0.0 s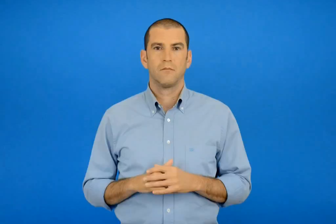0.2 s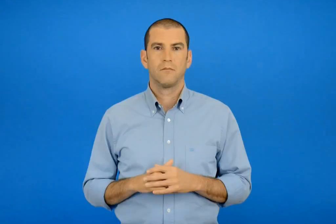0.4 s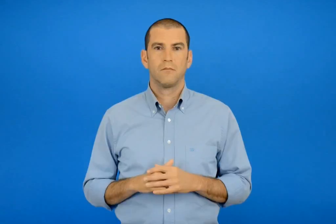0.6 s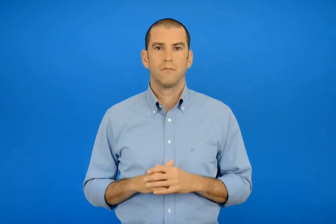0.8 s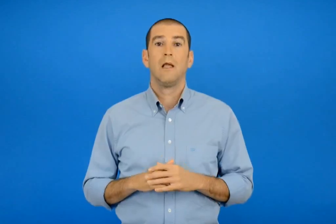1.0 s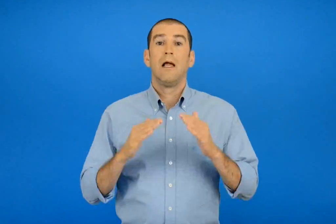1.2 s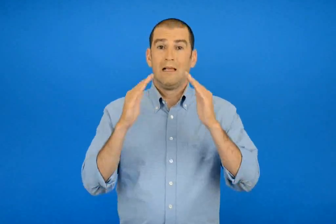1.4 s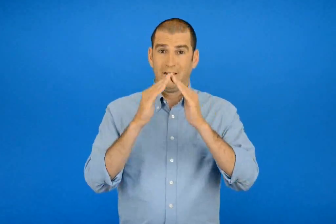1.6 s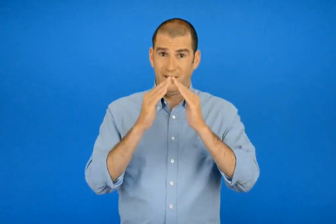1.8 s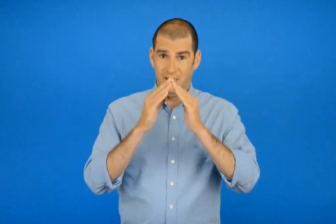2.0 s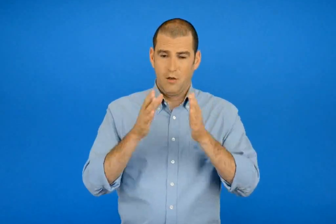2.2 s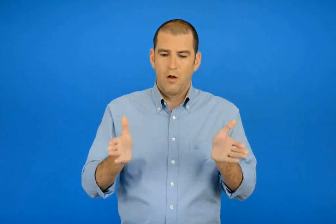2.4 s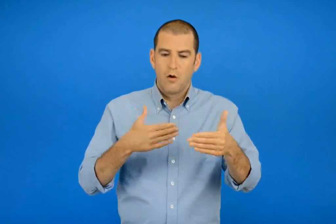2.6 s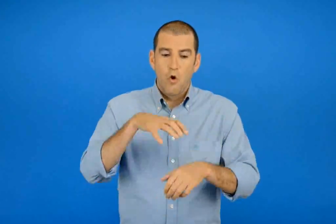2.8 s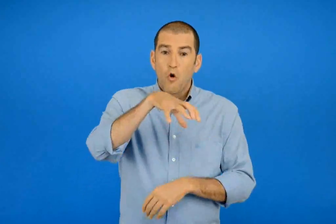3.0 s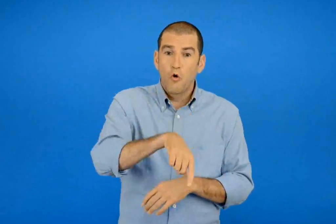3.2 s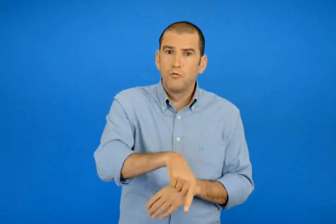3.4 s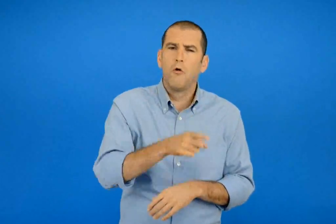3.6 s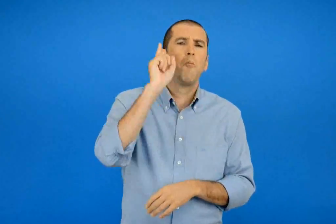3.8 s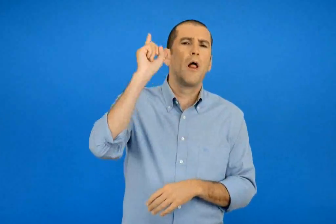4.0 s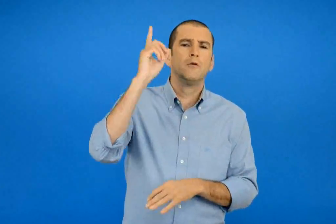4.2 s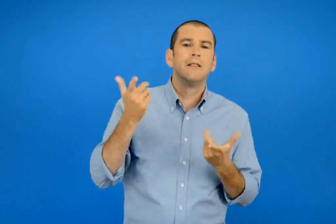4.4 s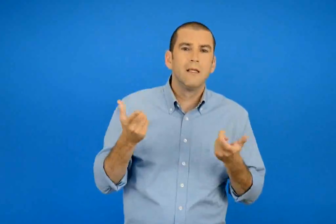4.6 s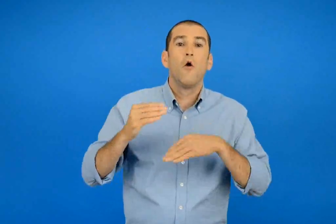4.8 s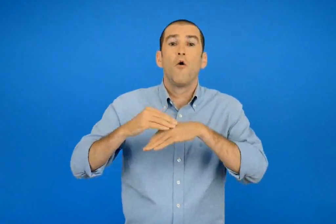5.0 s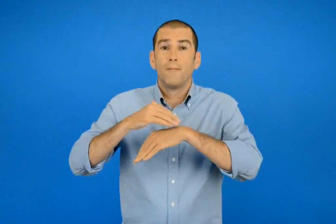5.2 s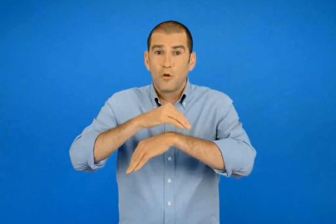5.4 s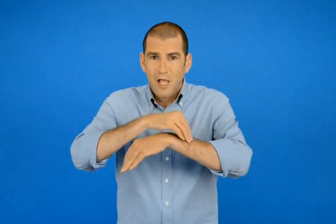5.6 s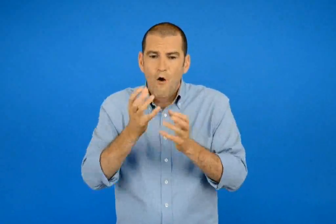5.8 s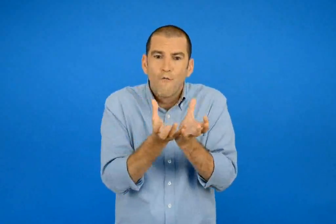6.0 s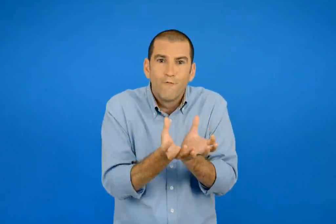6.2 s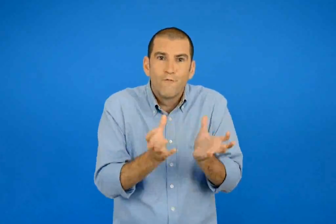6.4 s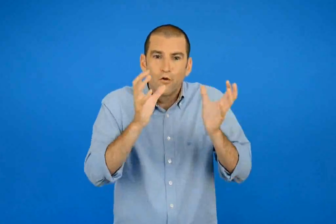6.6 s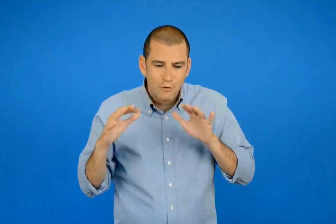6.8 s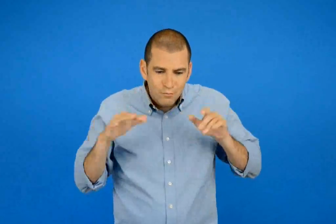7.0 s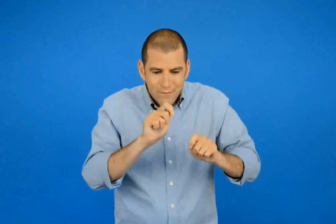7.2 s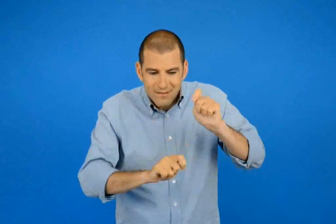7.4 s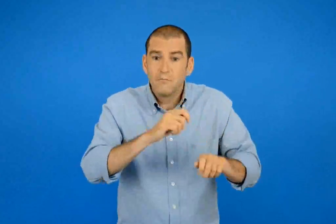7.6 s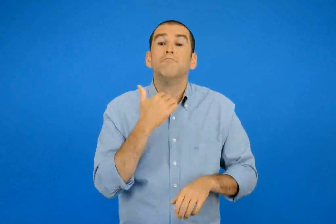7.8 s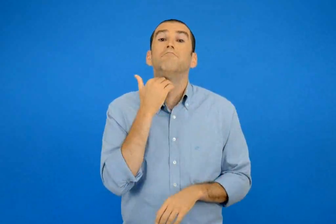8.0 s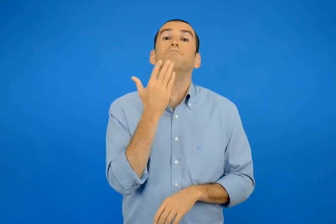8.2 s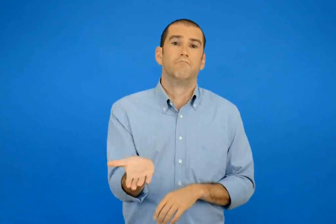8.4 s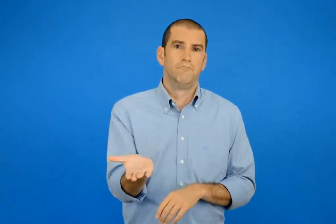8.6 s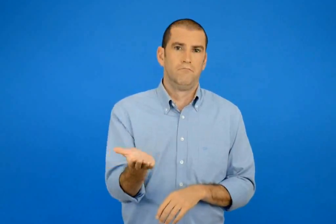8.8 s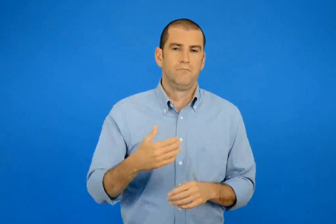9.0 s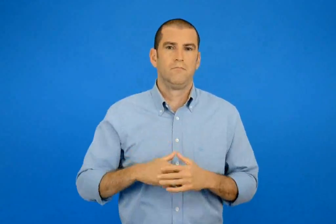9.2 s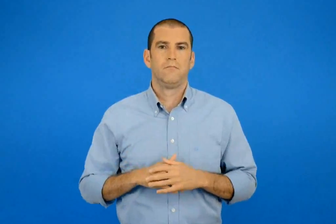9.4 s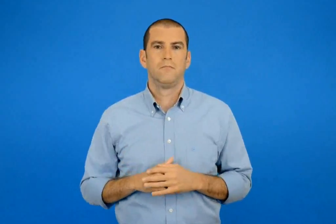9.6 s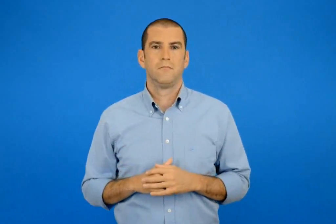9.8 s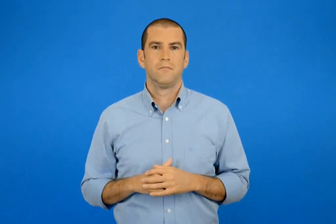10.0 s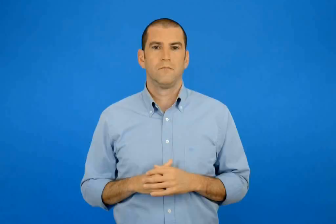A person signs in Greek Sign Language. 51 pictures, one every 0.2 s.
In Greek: είναι ο μοναδικός χώρος του σπιτιού οπού δεν μπορούν να φτιάξουν φωλιές τα ποντίκια
